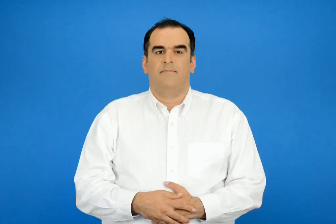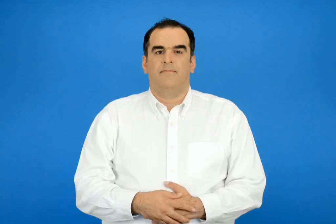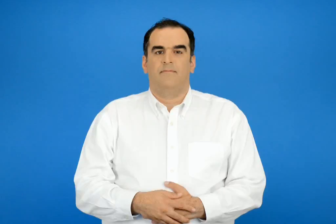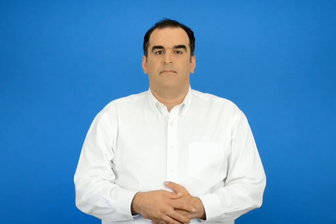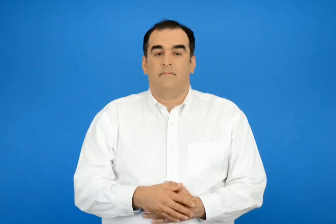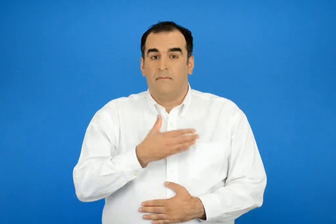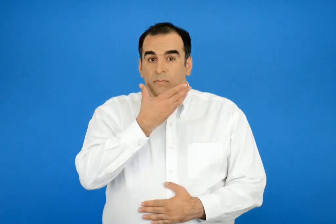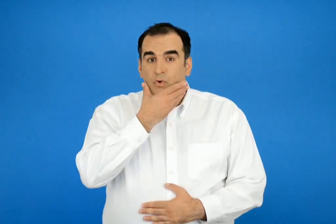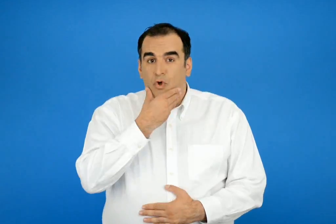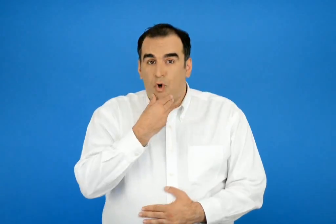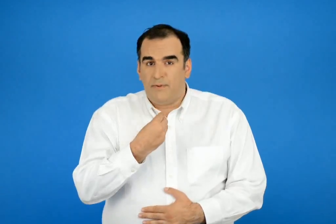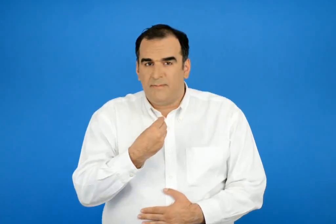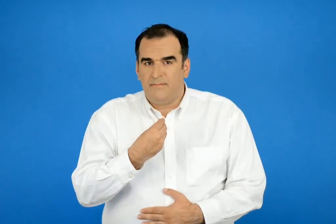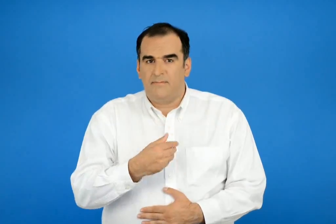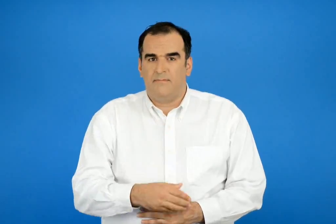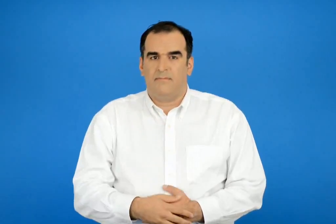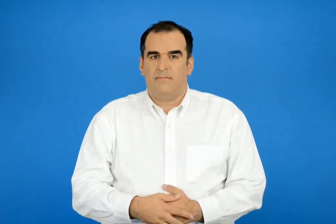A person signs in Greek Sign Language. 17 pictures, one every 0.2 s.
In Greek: ντροπή
